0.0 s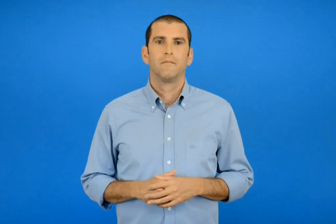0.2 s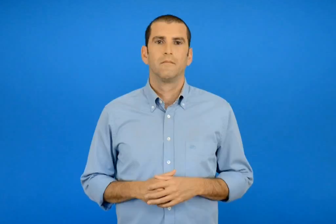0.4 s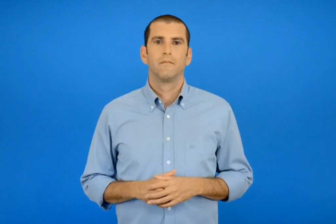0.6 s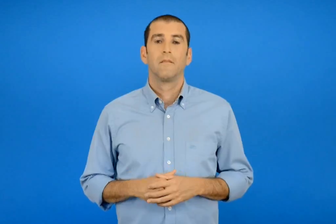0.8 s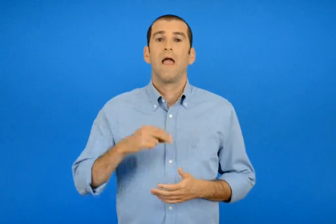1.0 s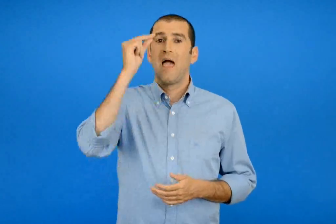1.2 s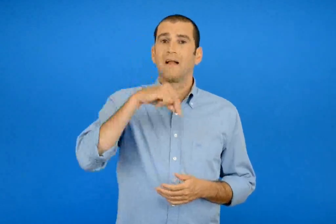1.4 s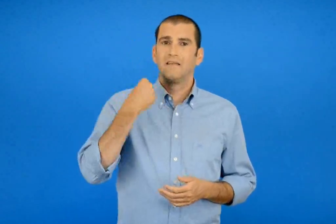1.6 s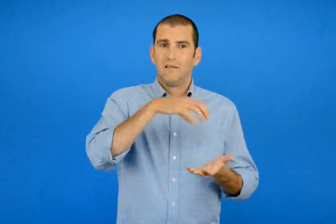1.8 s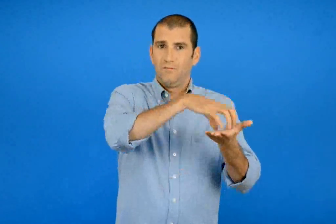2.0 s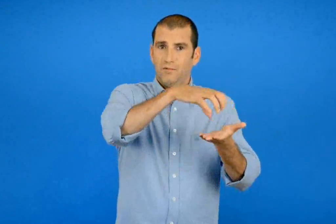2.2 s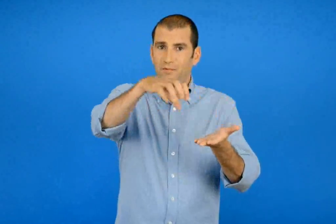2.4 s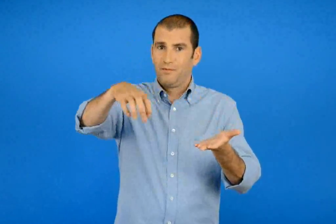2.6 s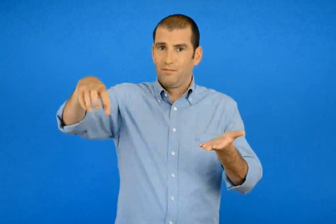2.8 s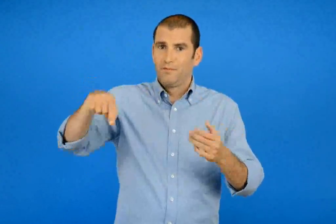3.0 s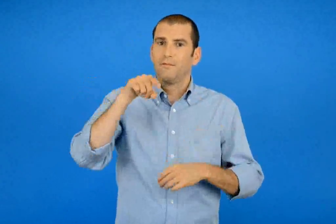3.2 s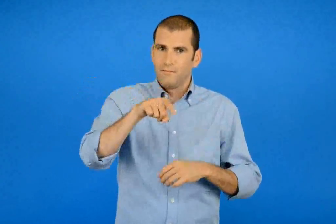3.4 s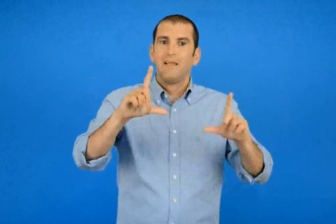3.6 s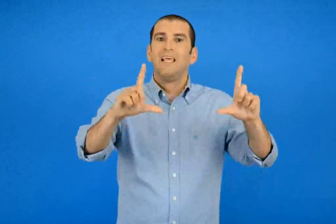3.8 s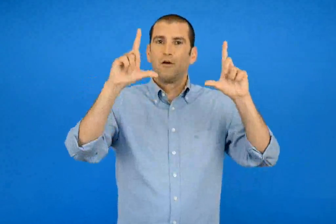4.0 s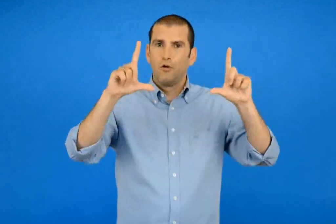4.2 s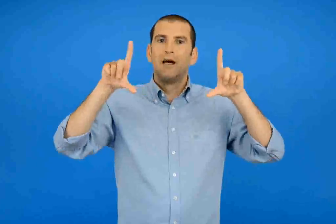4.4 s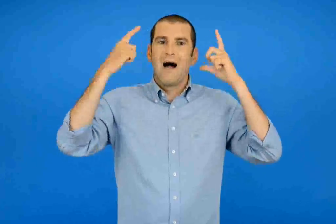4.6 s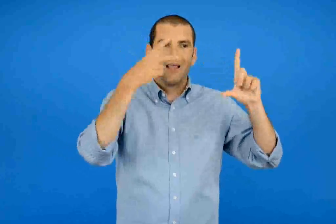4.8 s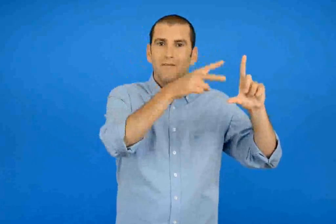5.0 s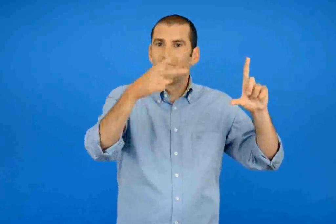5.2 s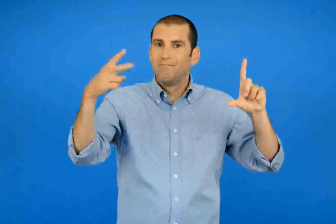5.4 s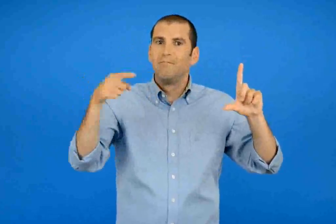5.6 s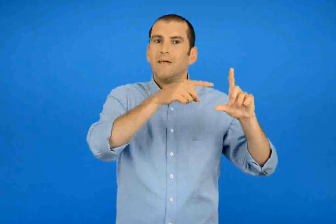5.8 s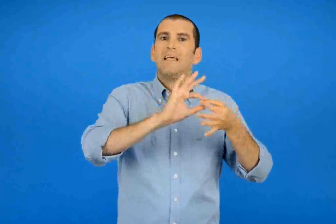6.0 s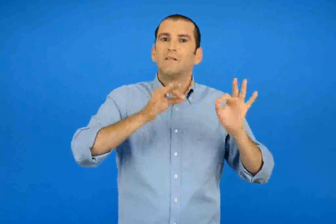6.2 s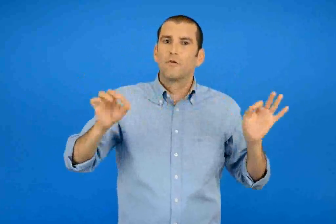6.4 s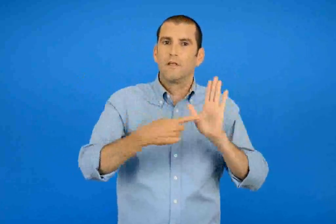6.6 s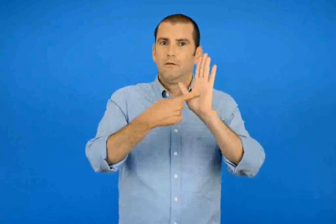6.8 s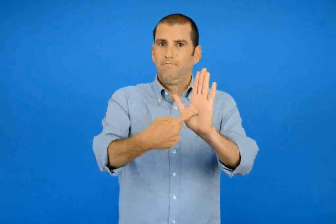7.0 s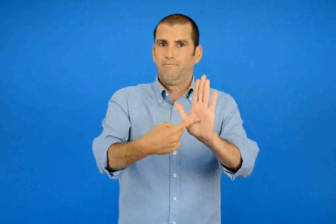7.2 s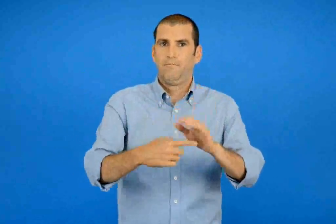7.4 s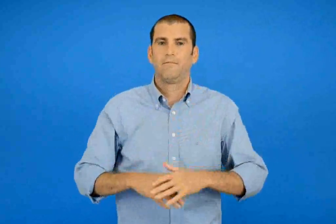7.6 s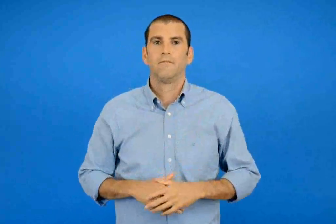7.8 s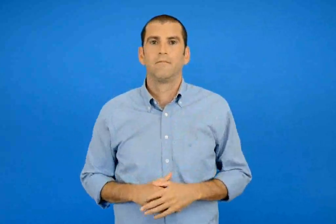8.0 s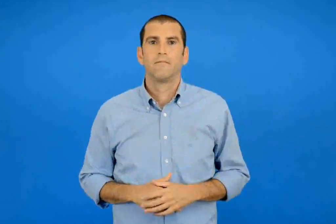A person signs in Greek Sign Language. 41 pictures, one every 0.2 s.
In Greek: στις εκκλησίες οι εικόνες διηγούνται ιστορίες των αγίων
